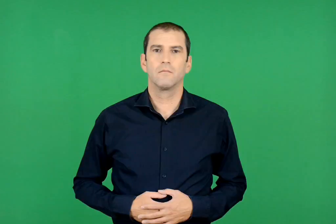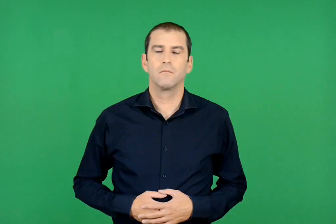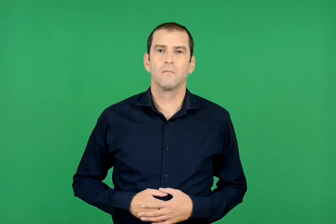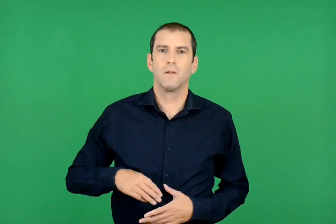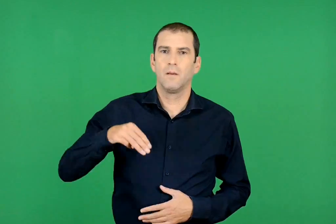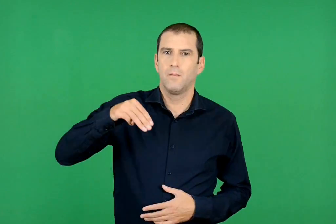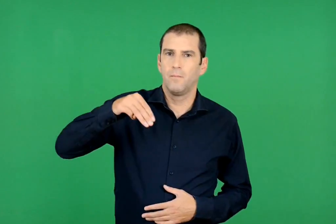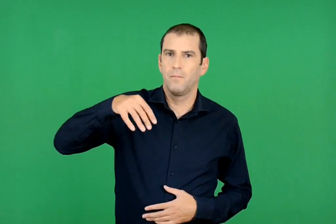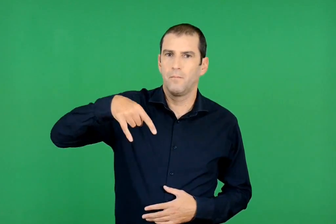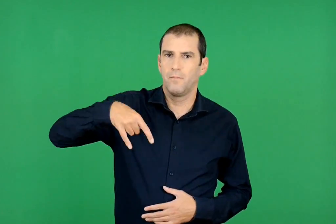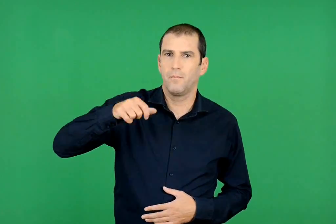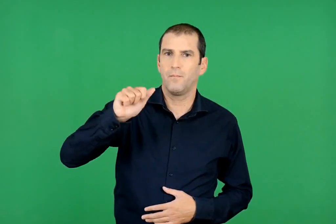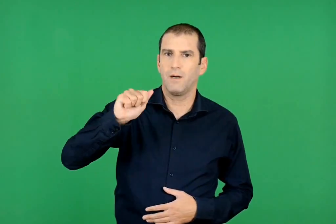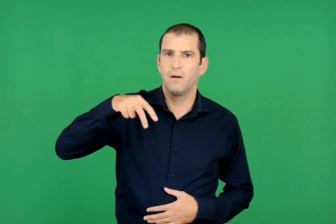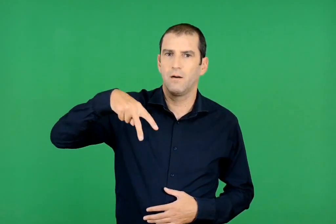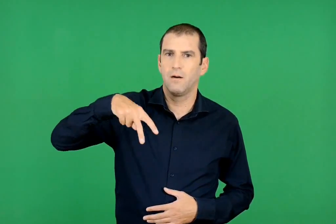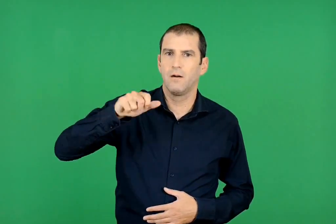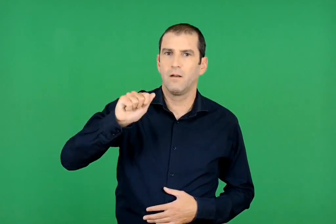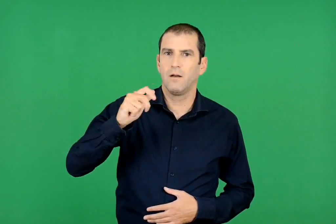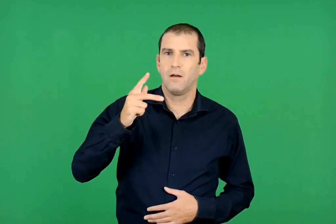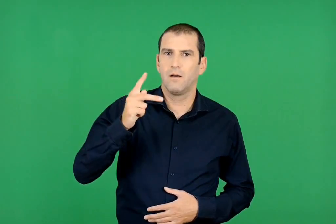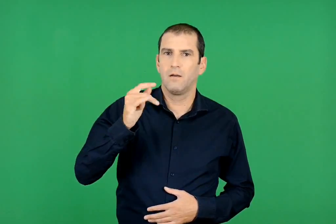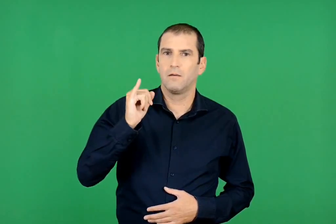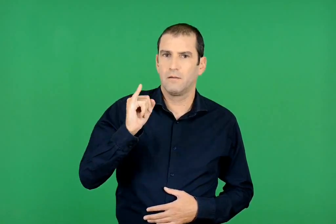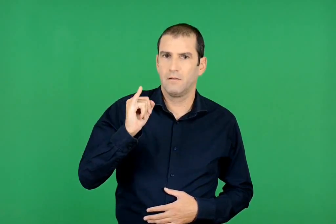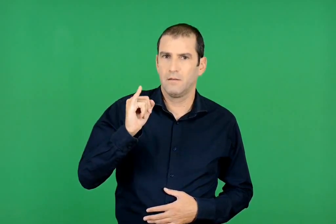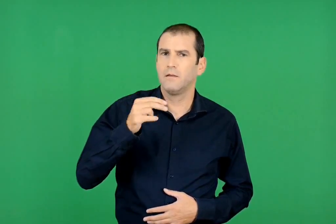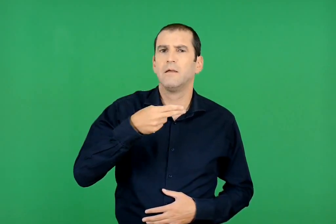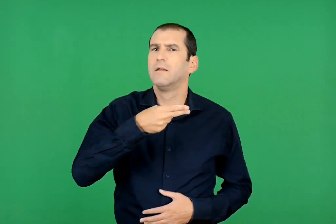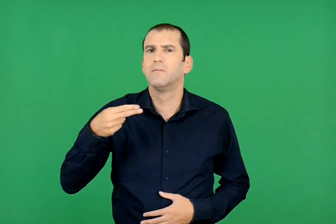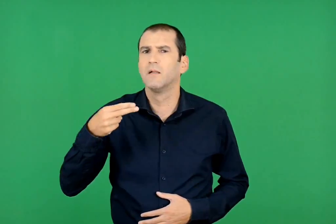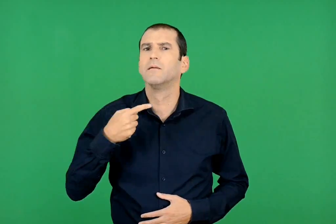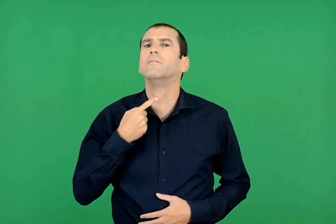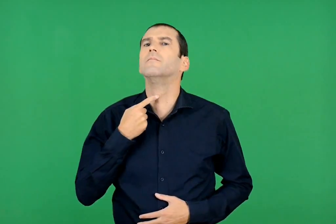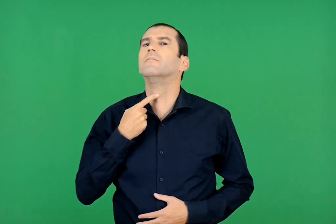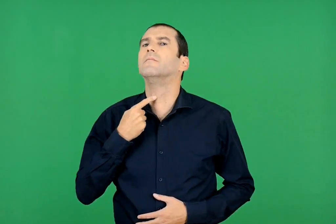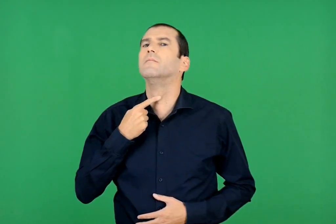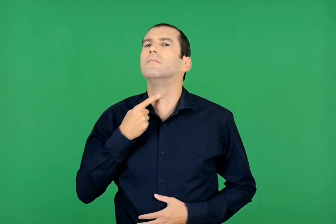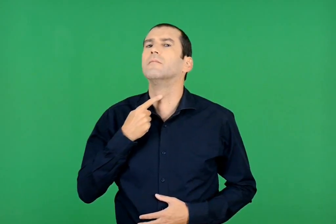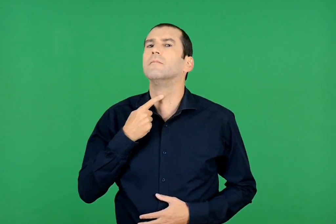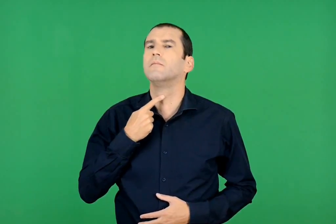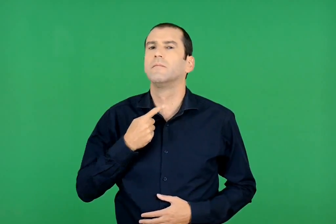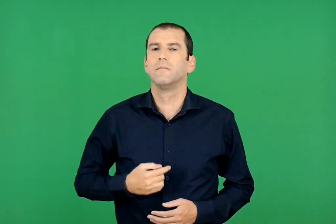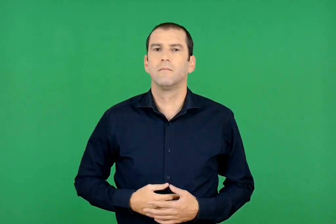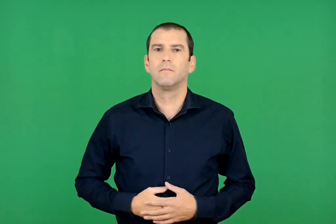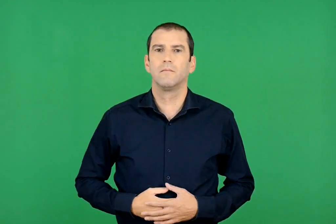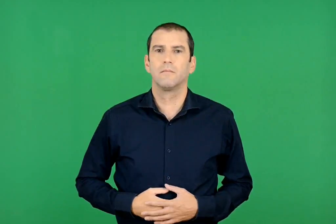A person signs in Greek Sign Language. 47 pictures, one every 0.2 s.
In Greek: μπαλάκι το καρύδι , η προεξοχή στο λαρύγγι
